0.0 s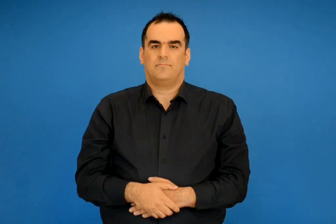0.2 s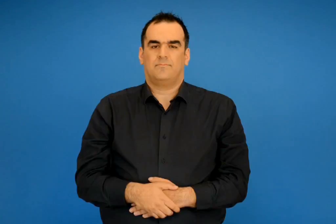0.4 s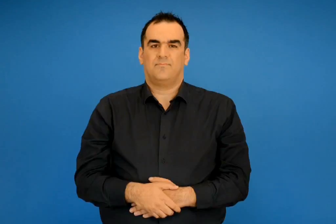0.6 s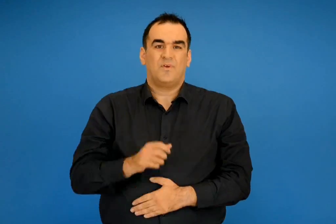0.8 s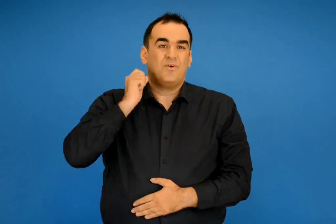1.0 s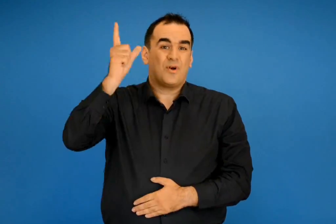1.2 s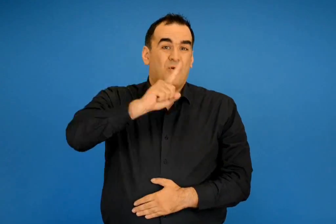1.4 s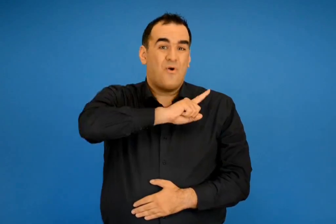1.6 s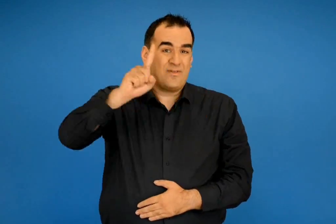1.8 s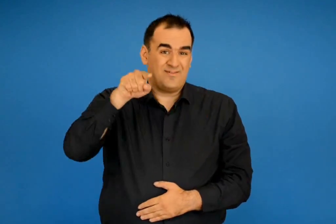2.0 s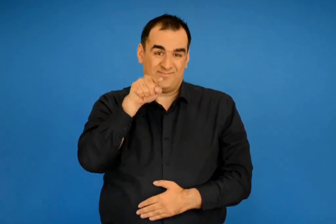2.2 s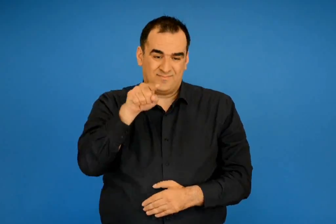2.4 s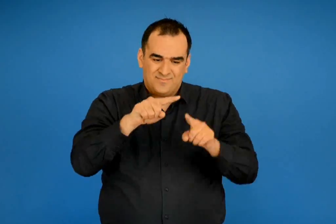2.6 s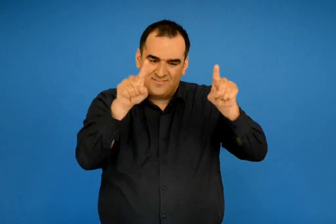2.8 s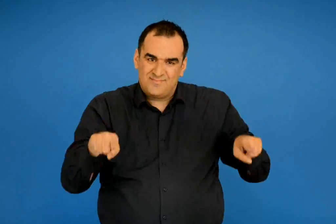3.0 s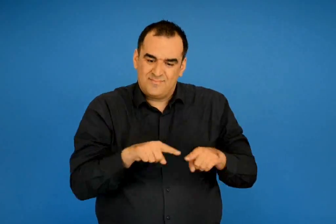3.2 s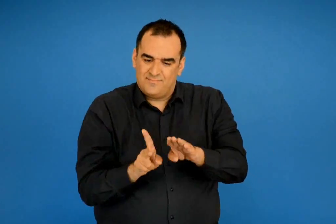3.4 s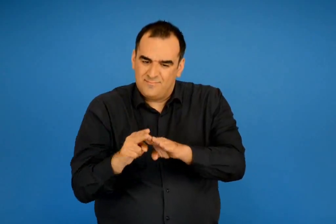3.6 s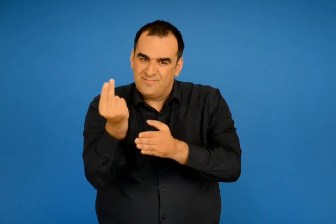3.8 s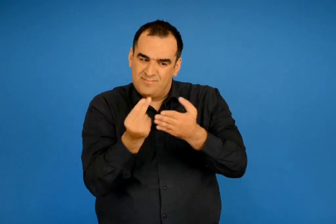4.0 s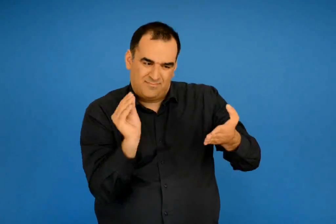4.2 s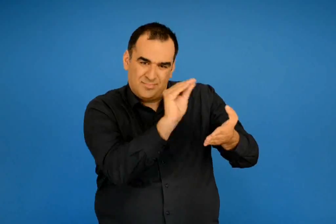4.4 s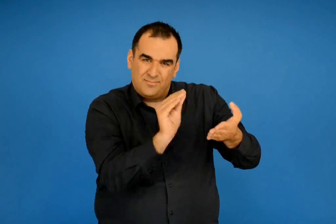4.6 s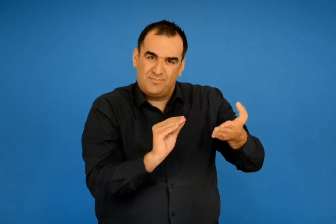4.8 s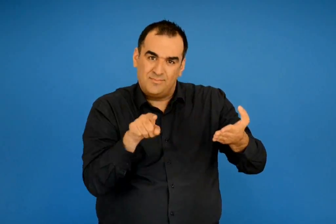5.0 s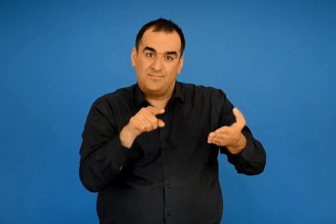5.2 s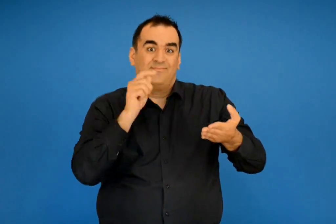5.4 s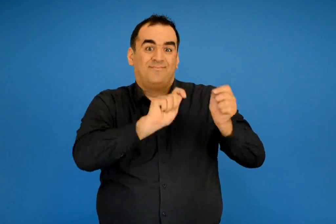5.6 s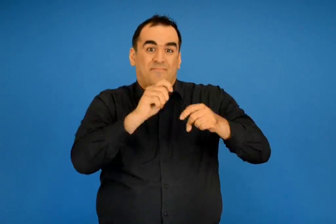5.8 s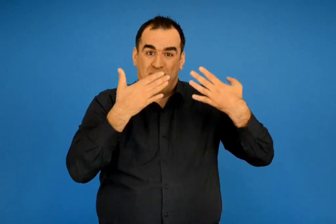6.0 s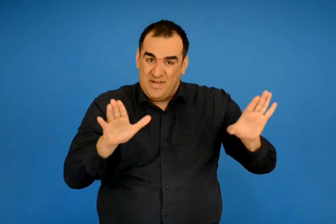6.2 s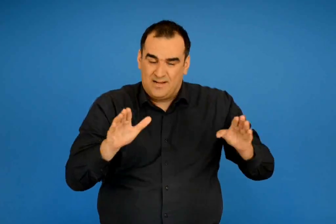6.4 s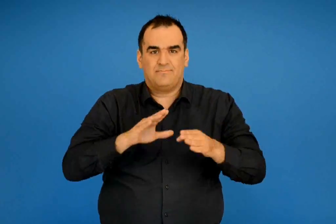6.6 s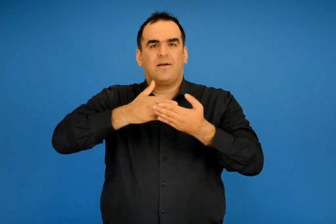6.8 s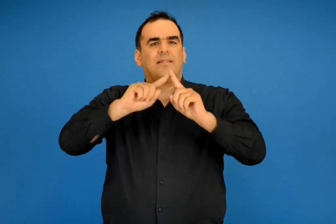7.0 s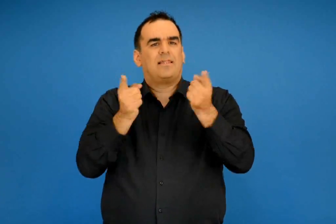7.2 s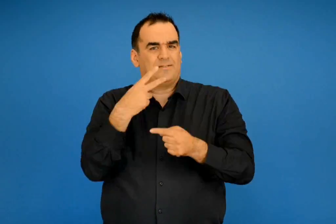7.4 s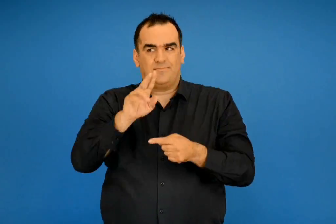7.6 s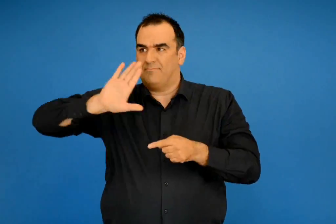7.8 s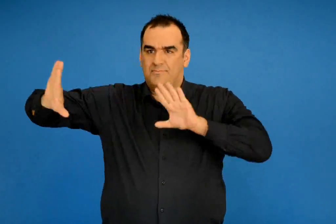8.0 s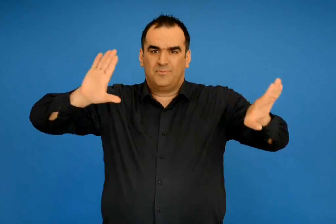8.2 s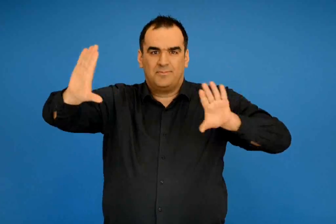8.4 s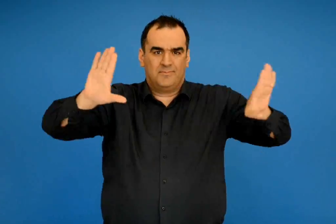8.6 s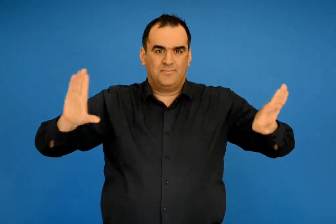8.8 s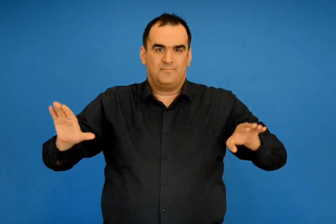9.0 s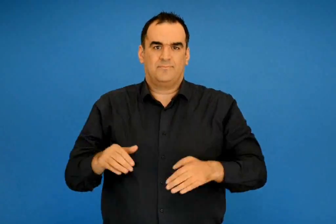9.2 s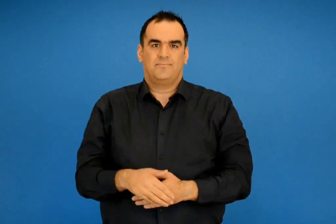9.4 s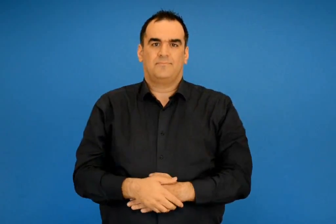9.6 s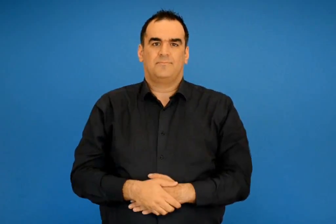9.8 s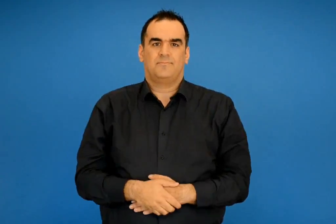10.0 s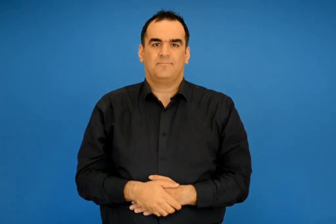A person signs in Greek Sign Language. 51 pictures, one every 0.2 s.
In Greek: φτιάξε μαζί με τους συμμαθητές σου αφίσες για τη γιορτή του όχι και στολίστε με αυτές την τάξη
